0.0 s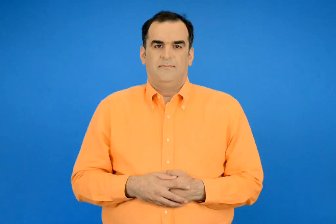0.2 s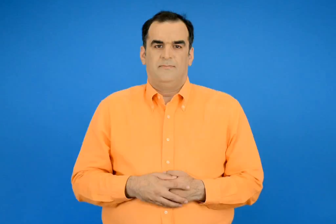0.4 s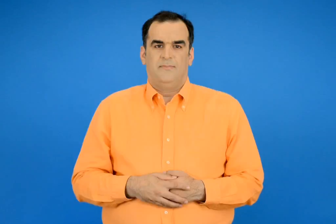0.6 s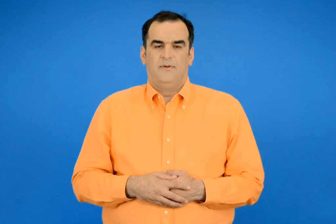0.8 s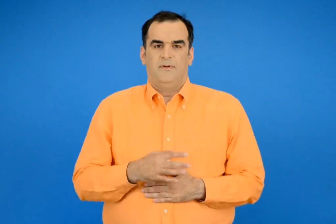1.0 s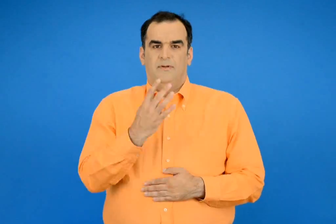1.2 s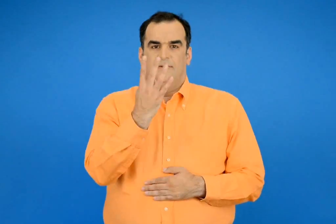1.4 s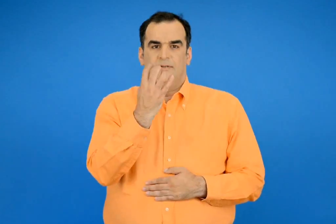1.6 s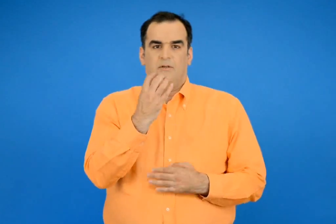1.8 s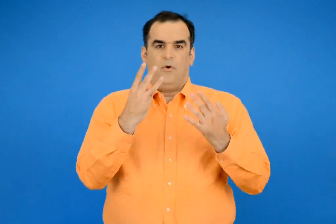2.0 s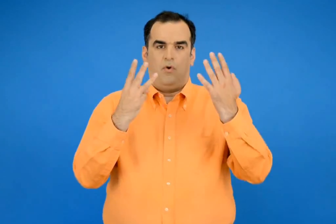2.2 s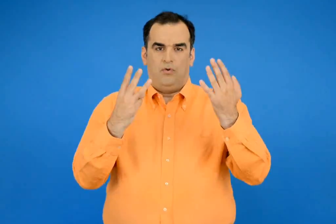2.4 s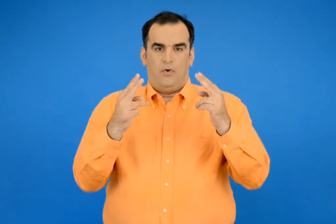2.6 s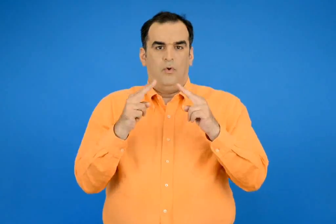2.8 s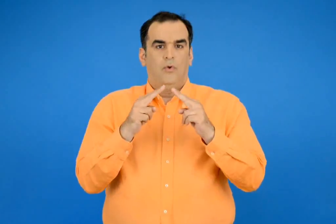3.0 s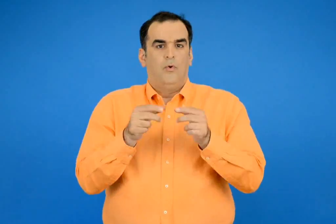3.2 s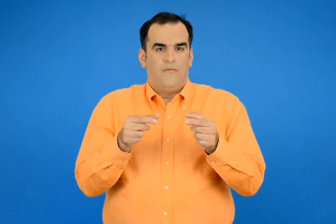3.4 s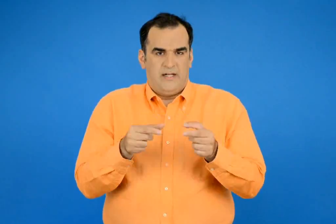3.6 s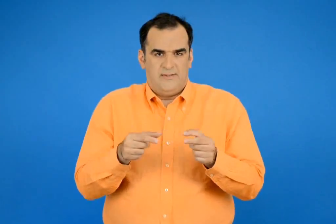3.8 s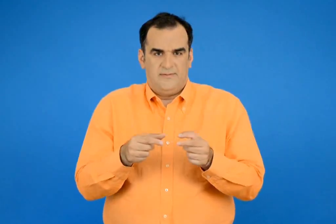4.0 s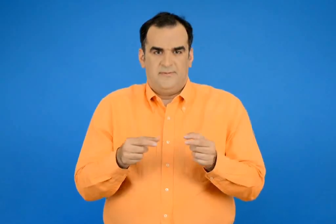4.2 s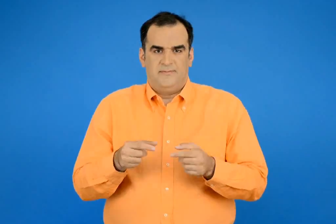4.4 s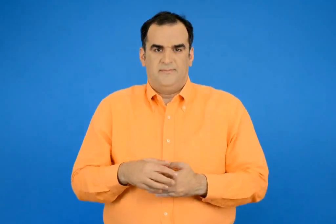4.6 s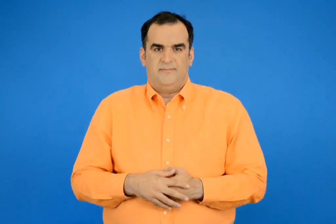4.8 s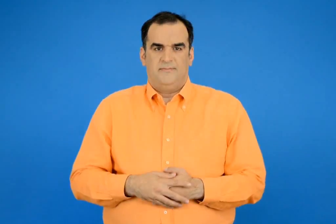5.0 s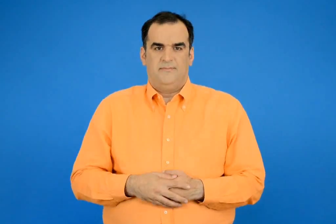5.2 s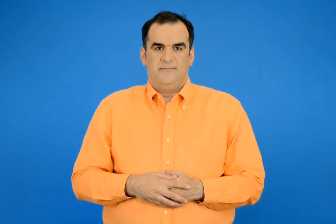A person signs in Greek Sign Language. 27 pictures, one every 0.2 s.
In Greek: 48 γκοφρέτες
